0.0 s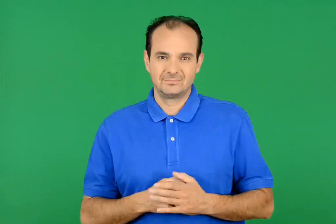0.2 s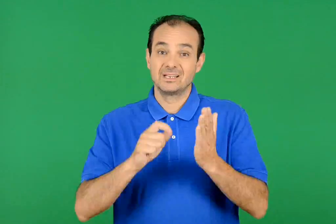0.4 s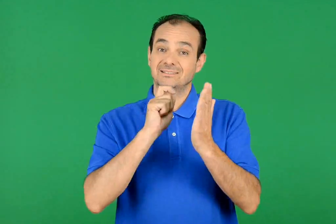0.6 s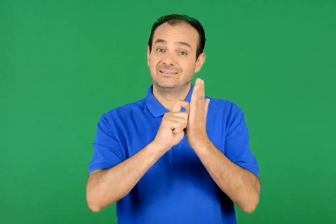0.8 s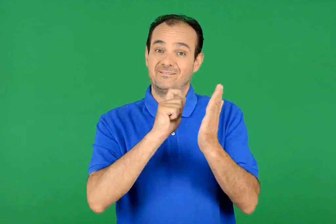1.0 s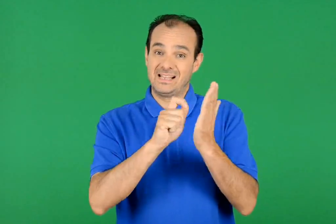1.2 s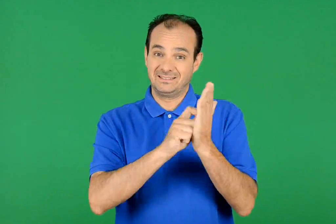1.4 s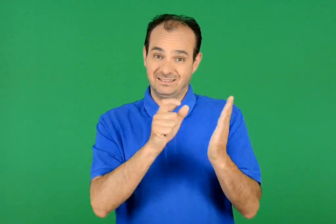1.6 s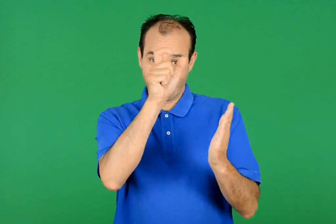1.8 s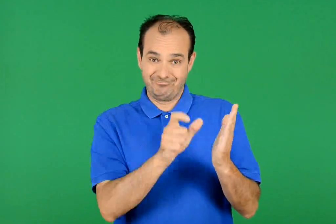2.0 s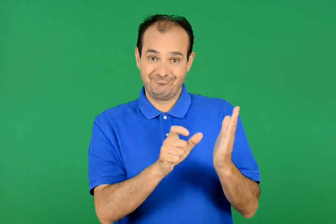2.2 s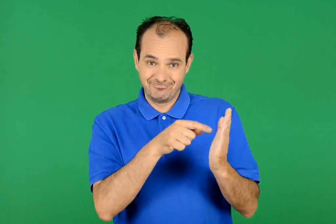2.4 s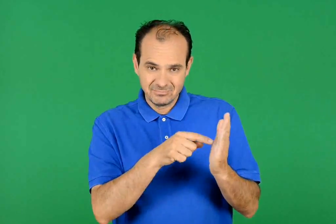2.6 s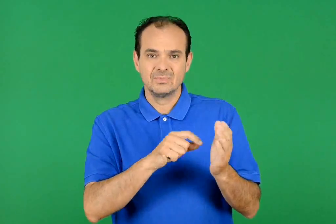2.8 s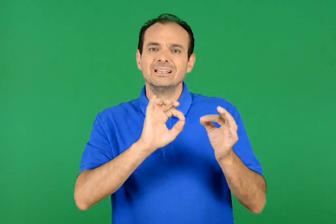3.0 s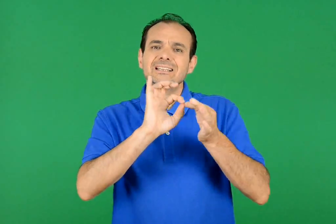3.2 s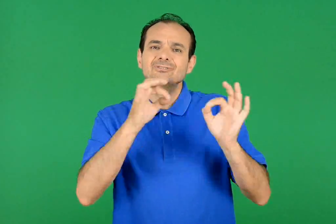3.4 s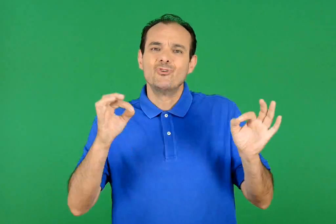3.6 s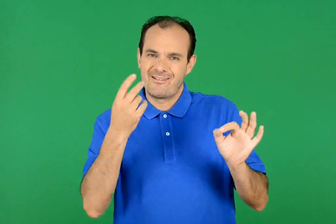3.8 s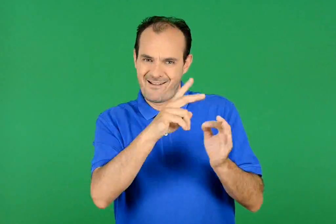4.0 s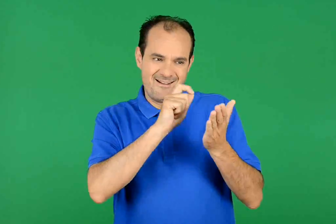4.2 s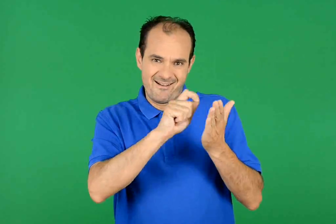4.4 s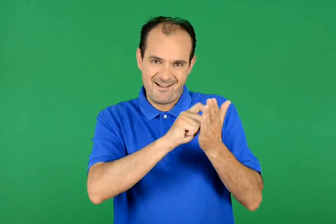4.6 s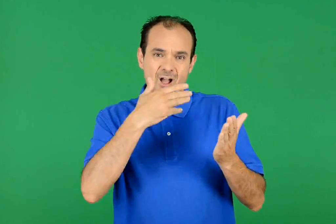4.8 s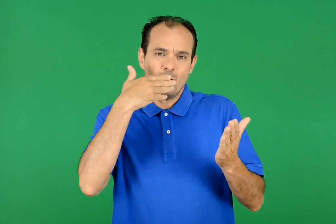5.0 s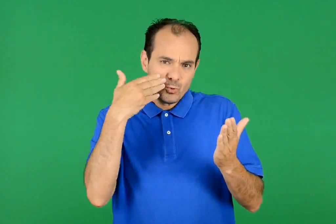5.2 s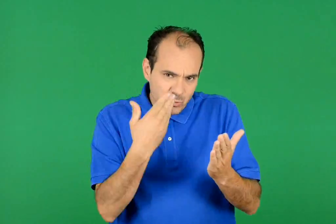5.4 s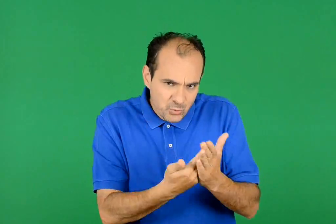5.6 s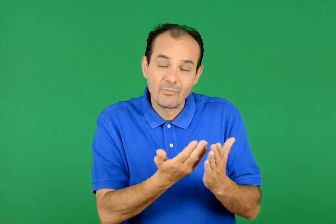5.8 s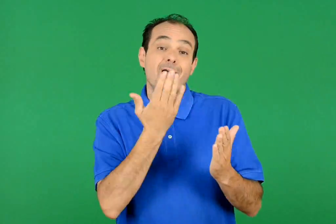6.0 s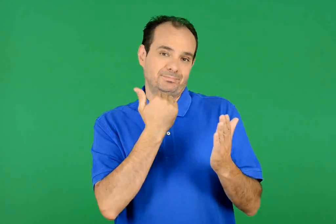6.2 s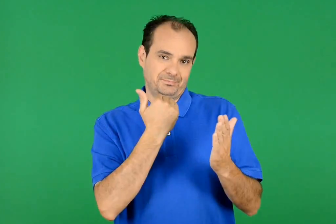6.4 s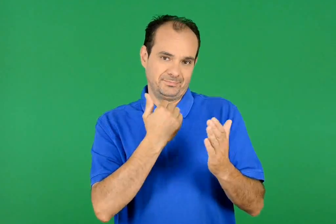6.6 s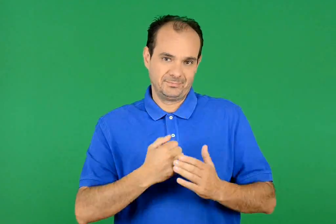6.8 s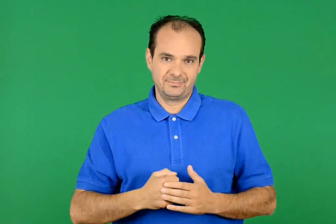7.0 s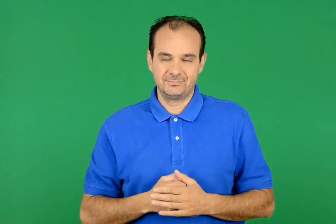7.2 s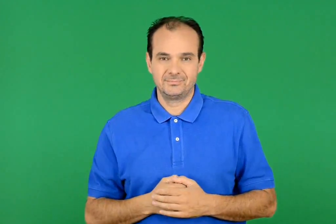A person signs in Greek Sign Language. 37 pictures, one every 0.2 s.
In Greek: ο συγγραφέας αποφάσισε να μην τελειώσει εδώ την ιστορία του
